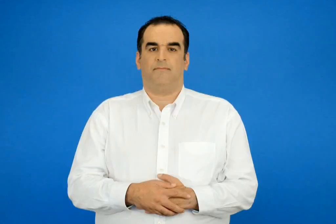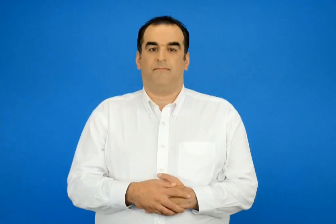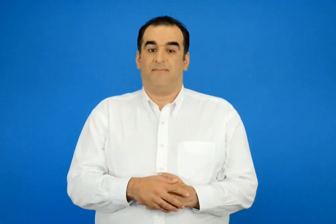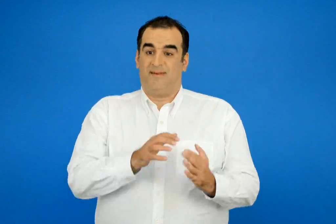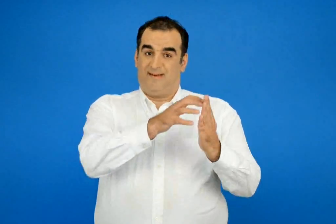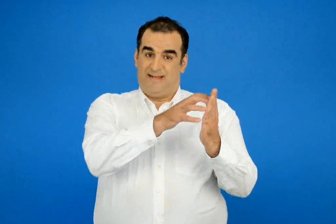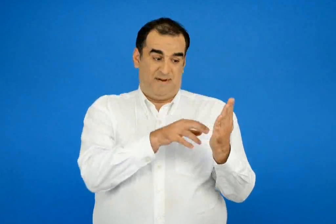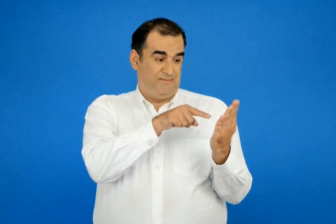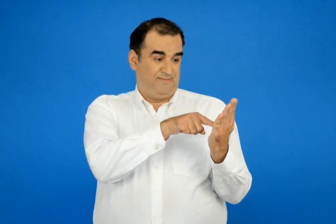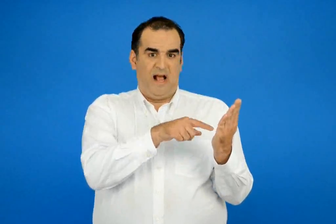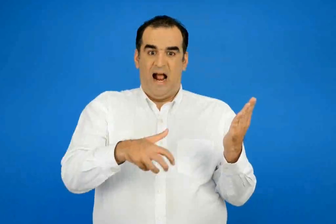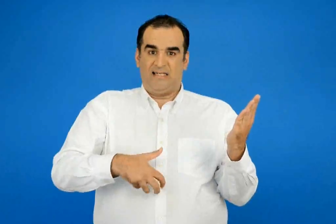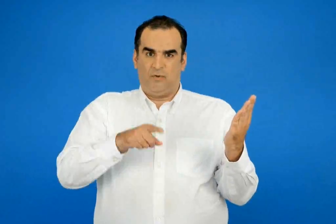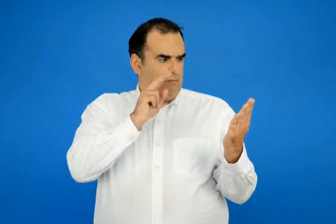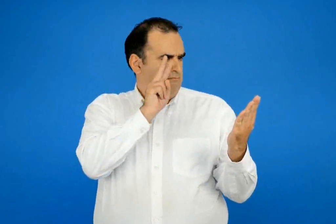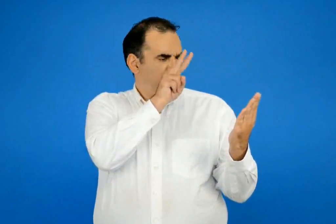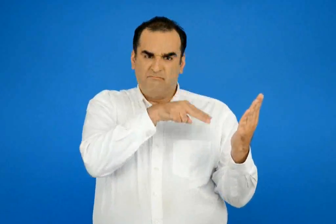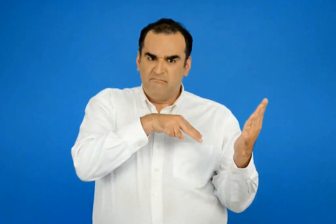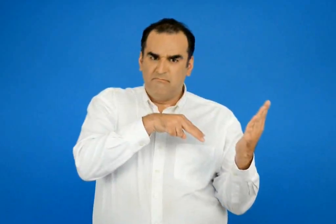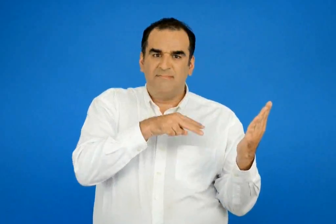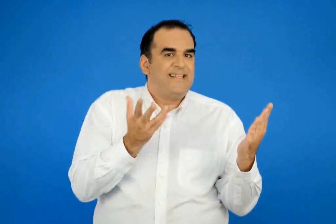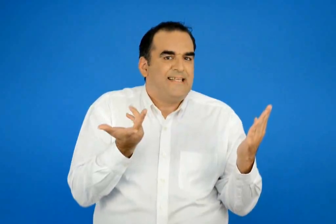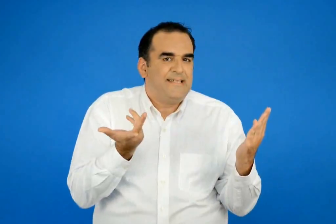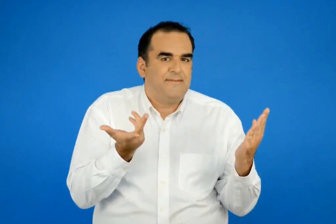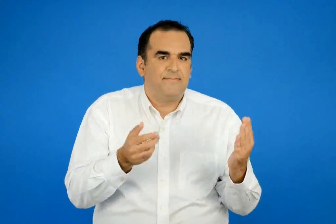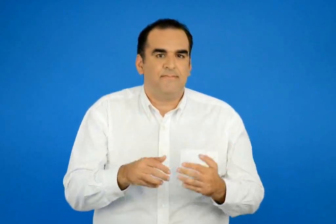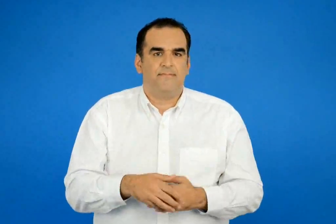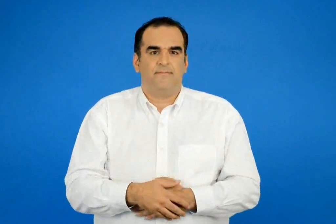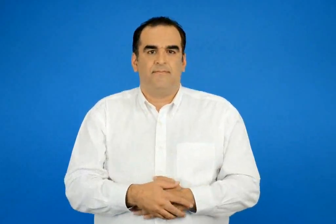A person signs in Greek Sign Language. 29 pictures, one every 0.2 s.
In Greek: τι σου φάνηκε αστείο σε αυτό το κείμενο ;
